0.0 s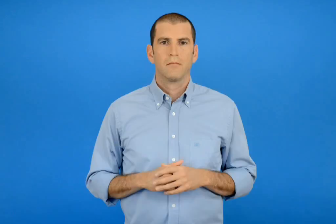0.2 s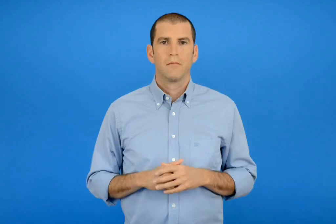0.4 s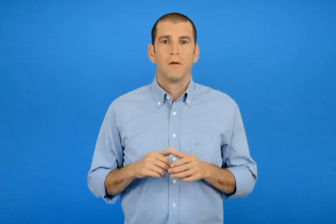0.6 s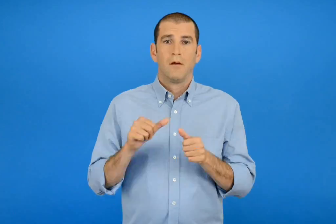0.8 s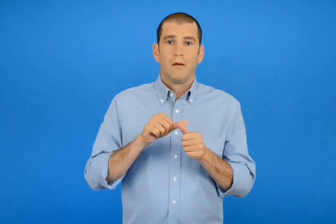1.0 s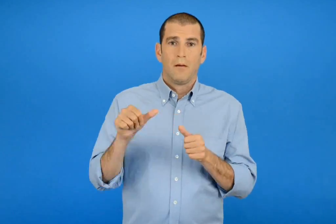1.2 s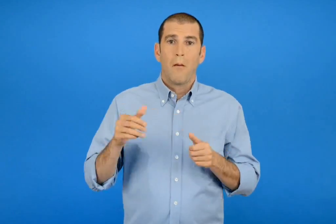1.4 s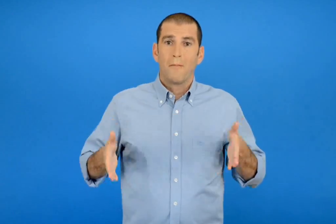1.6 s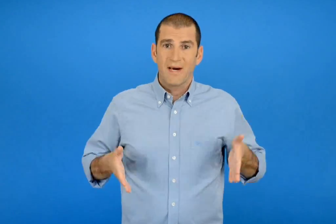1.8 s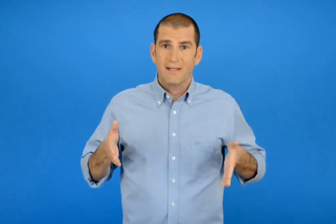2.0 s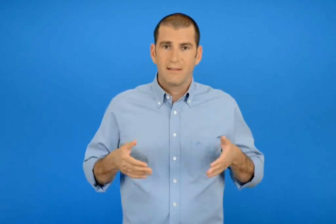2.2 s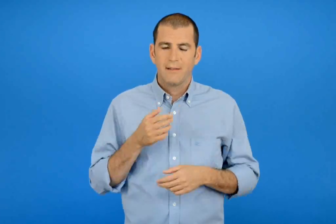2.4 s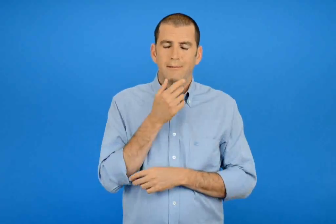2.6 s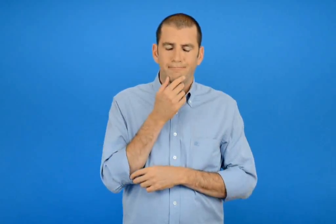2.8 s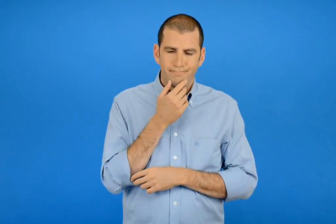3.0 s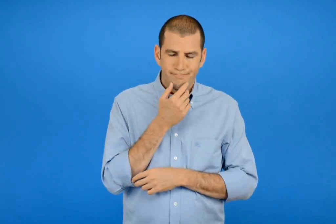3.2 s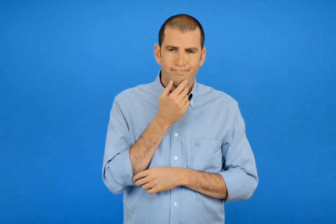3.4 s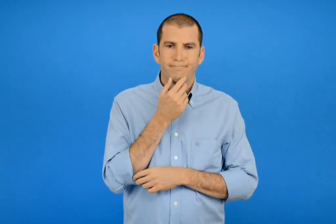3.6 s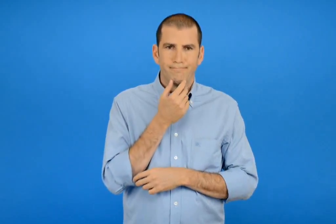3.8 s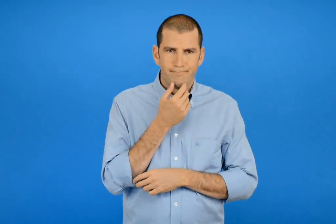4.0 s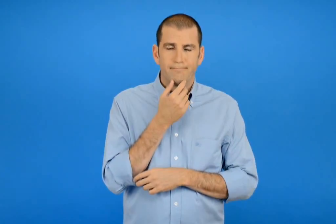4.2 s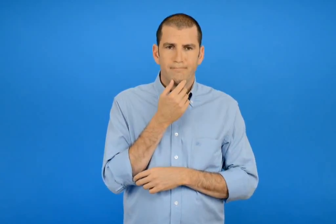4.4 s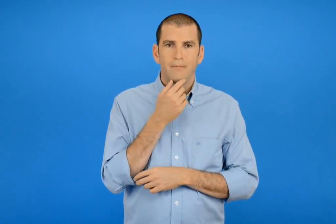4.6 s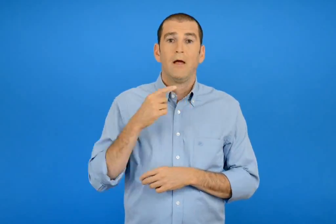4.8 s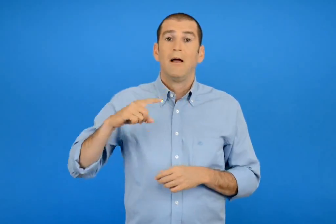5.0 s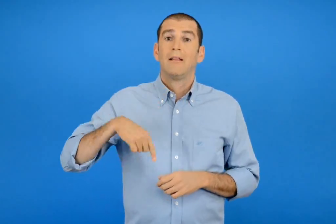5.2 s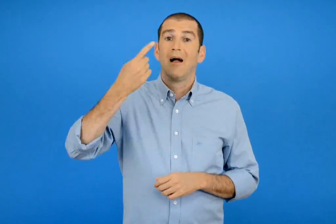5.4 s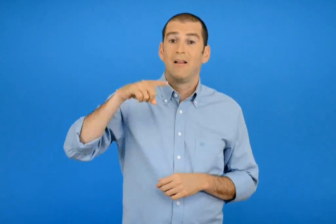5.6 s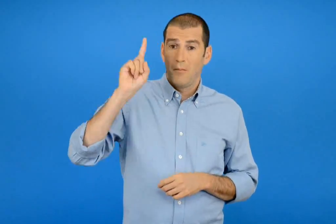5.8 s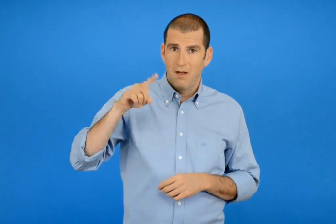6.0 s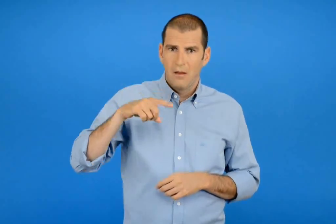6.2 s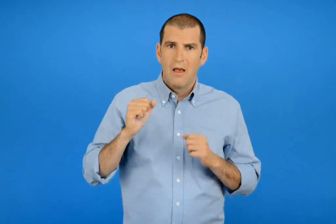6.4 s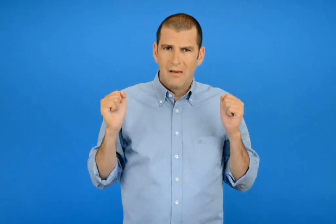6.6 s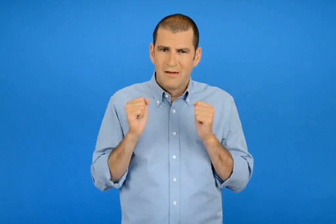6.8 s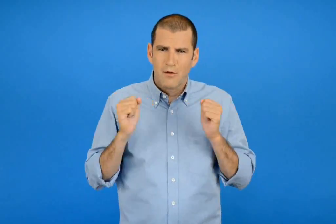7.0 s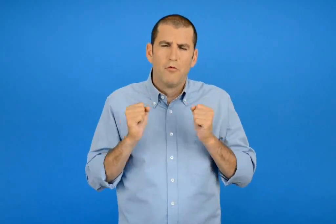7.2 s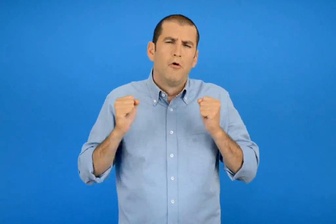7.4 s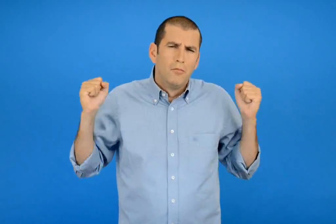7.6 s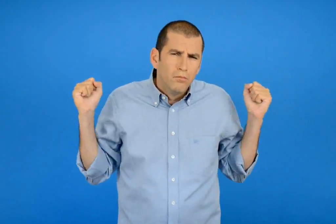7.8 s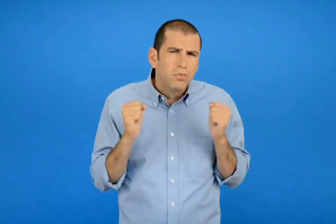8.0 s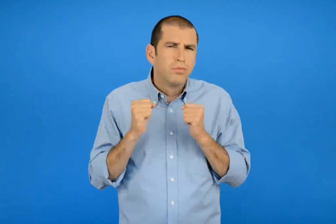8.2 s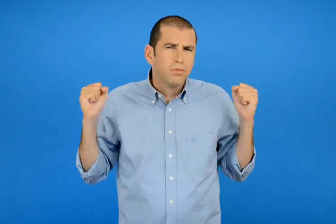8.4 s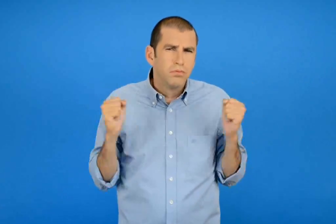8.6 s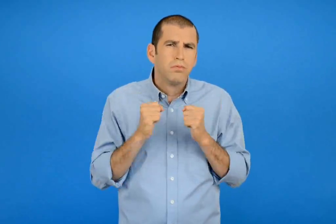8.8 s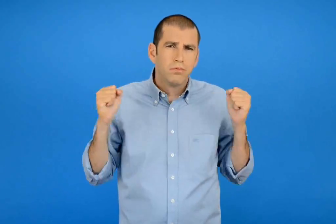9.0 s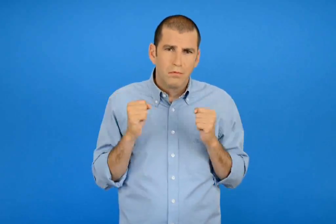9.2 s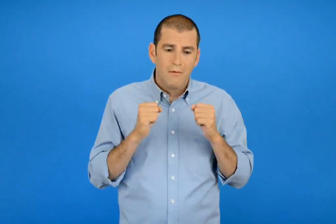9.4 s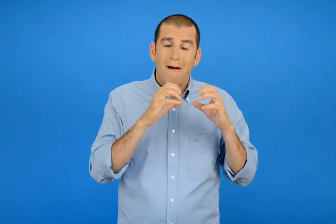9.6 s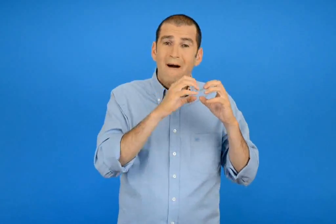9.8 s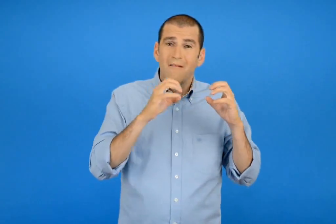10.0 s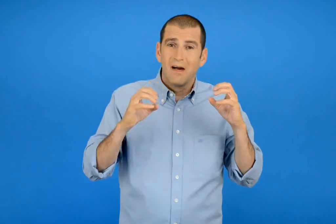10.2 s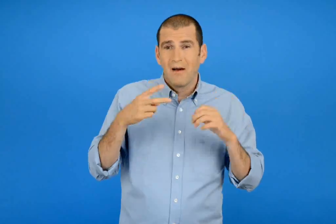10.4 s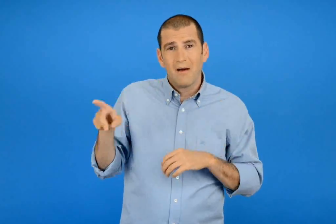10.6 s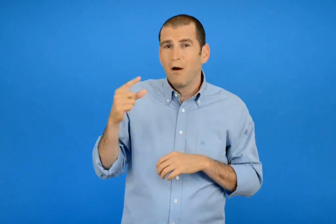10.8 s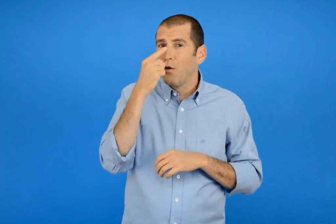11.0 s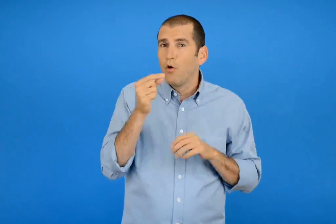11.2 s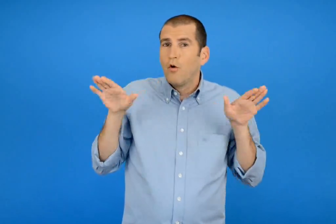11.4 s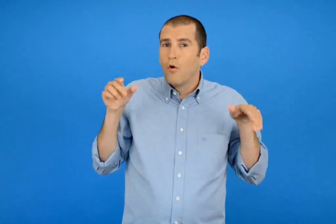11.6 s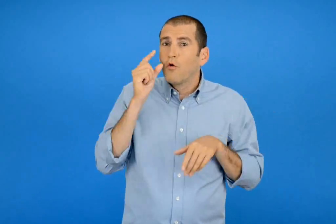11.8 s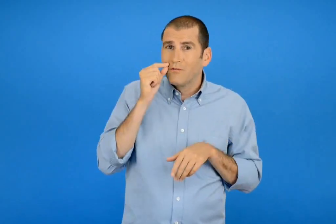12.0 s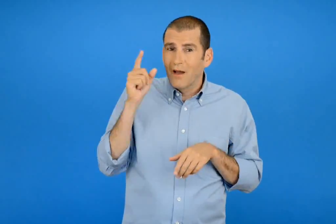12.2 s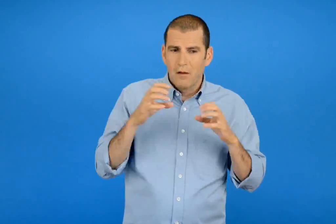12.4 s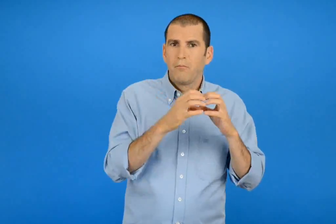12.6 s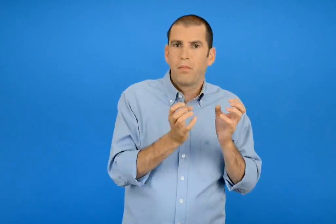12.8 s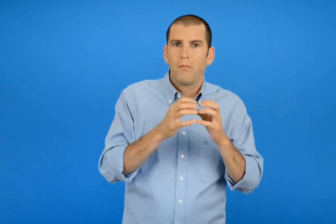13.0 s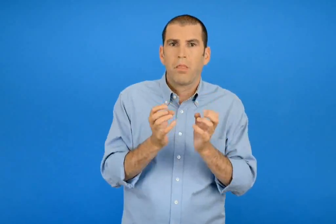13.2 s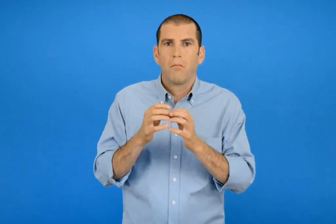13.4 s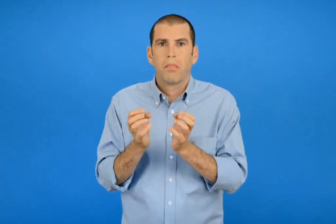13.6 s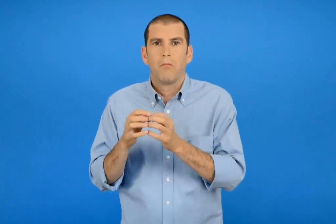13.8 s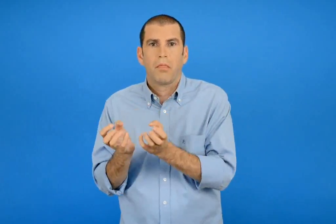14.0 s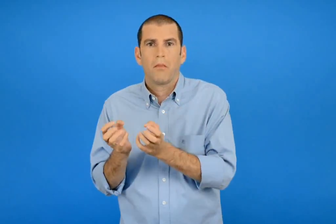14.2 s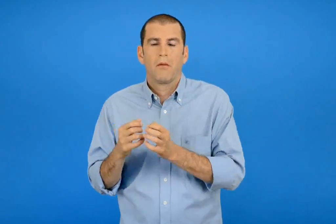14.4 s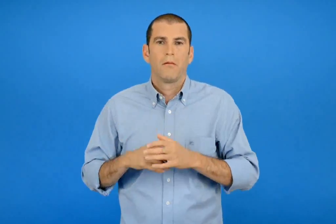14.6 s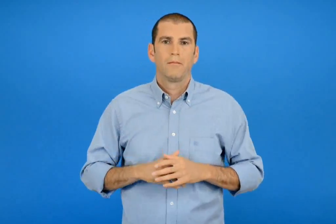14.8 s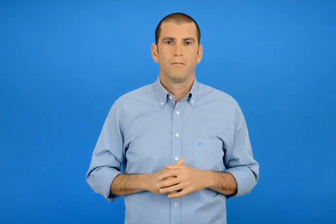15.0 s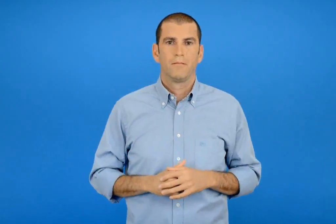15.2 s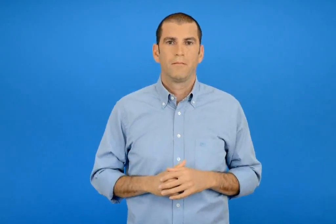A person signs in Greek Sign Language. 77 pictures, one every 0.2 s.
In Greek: ο μάρτης κούνησε το κεφάλι του την άλλη μέρα έπιασε τόσο κρύο που τα αυγά του κότσυφα έσπασαν
